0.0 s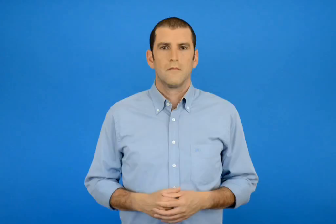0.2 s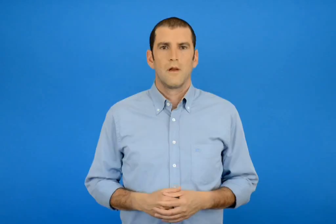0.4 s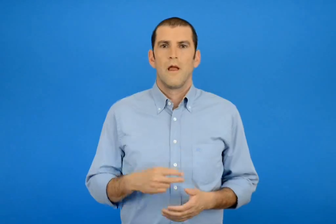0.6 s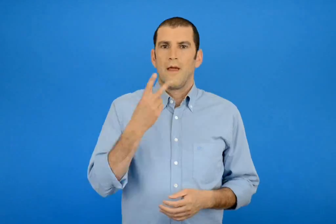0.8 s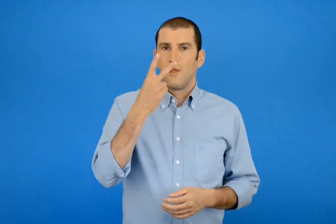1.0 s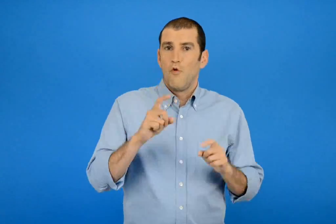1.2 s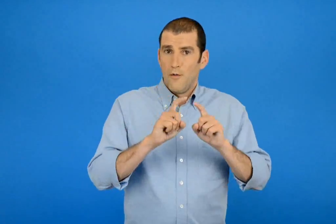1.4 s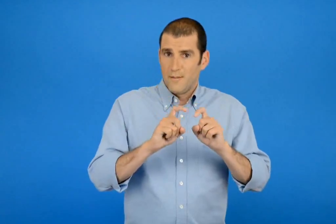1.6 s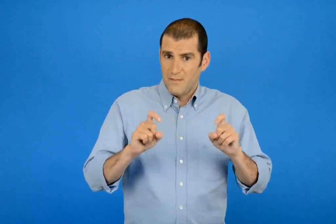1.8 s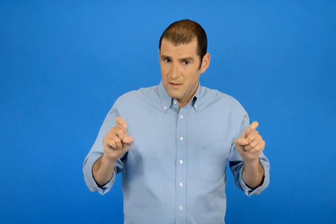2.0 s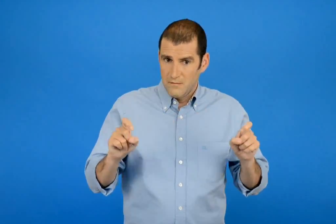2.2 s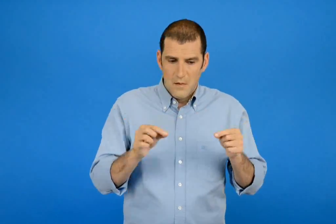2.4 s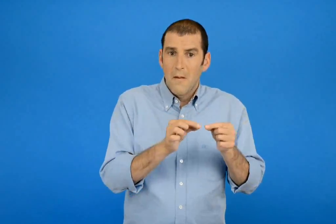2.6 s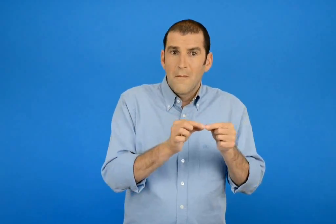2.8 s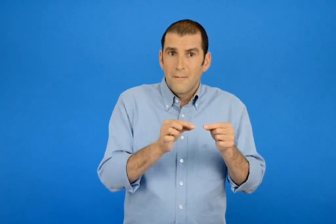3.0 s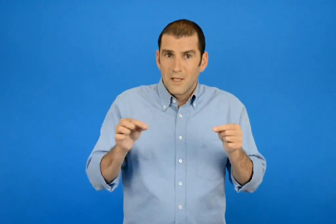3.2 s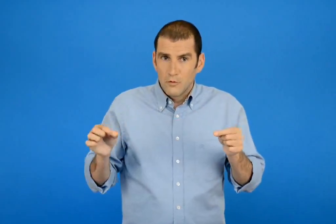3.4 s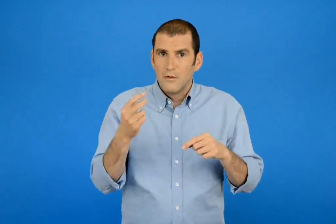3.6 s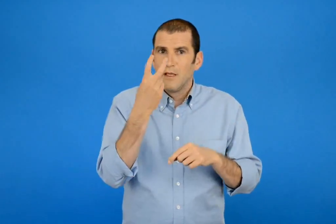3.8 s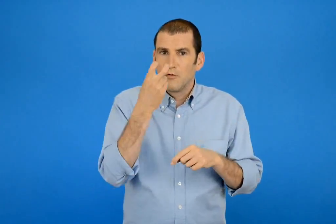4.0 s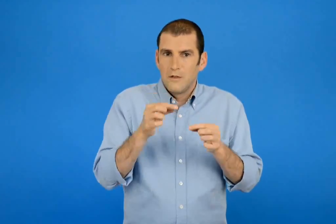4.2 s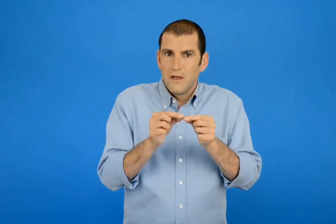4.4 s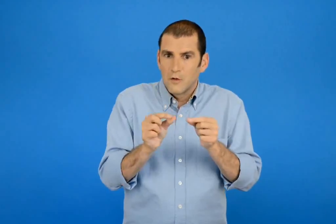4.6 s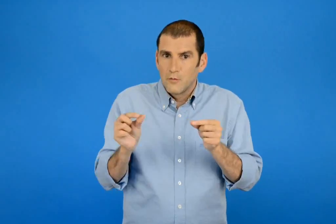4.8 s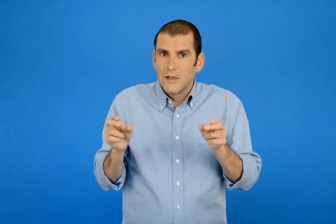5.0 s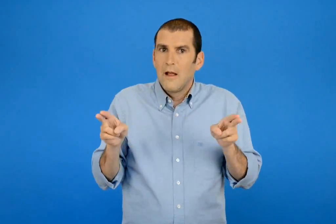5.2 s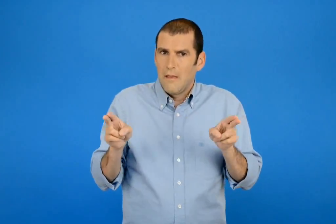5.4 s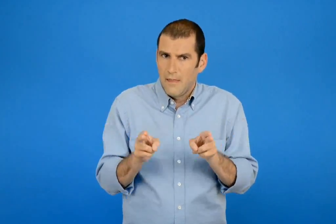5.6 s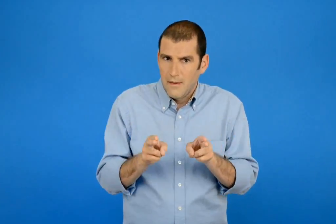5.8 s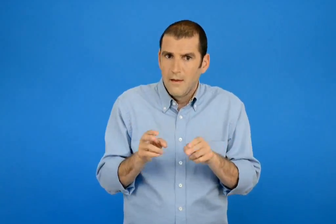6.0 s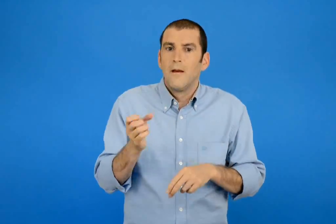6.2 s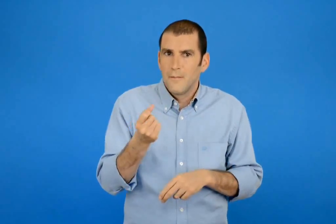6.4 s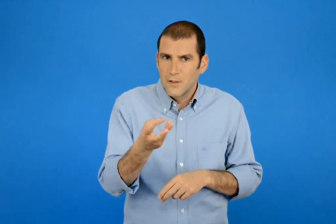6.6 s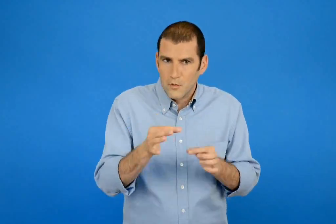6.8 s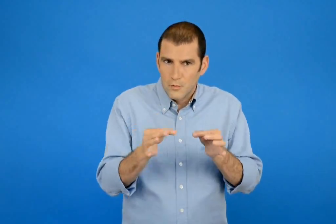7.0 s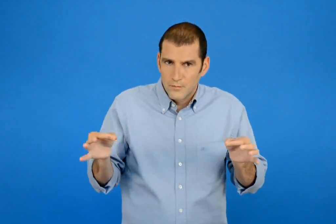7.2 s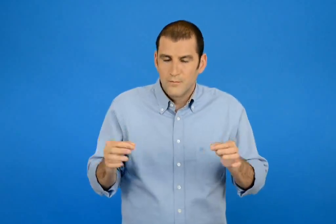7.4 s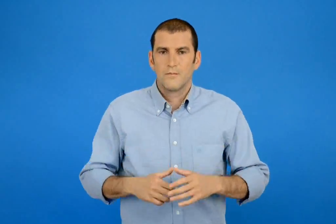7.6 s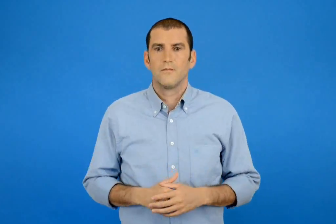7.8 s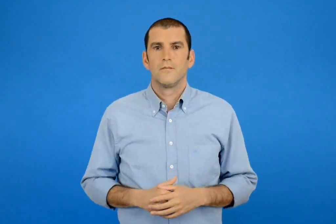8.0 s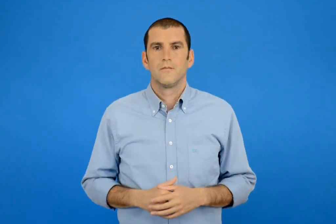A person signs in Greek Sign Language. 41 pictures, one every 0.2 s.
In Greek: μετρώ 2 πράγματα που έχουν μήκος λιγότερο από 20 εκατοστόμετρα
